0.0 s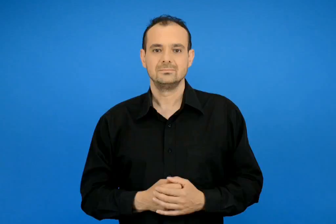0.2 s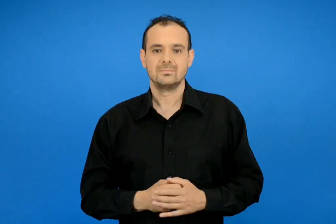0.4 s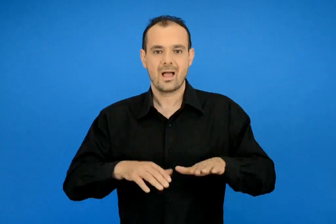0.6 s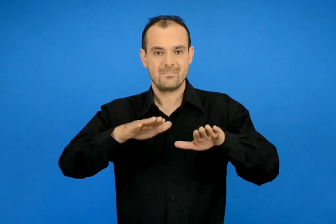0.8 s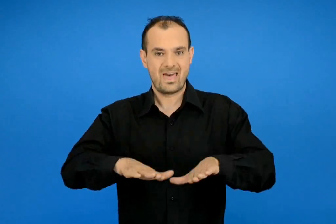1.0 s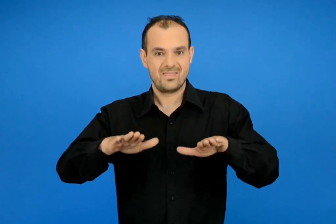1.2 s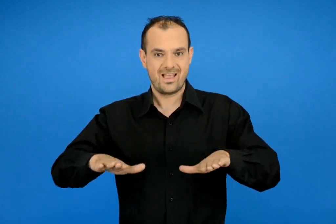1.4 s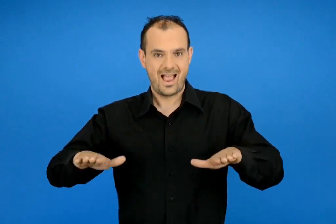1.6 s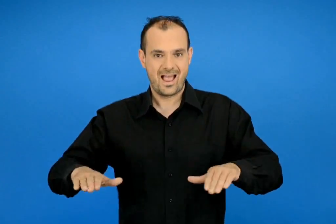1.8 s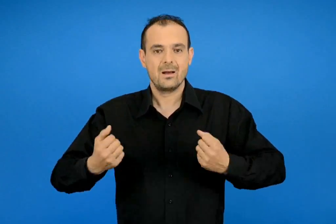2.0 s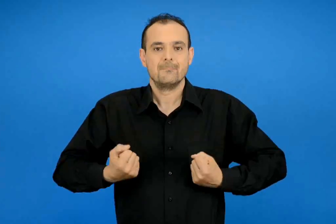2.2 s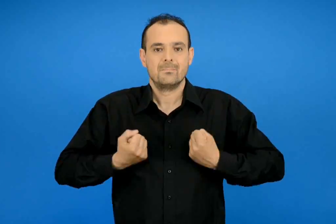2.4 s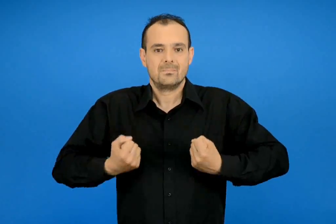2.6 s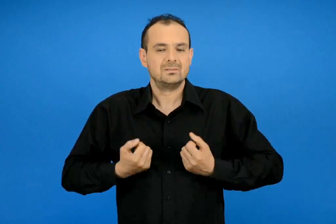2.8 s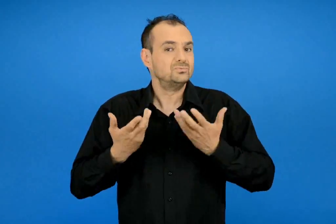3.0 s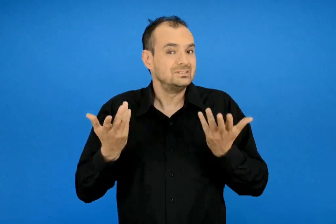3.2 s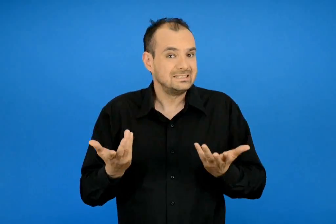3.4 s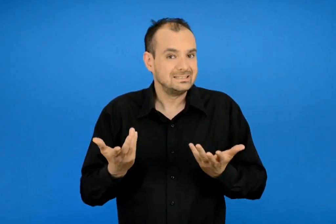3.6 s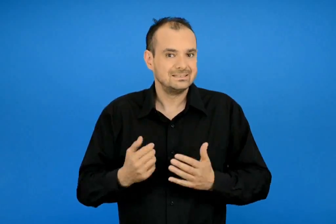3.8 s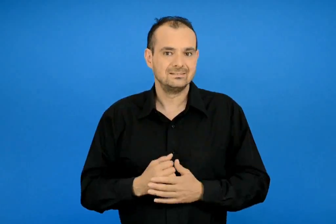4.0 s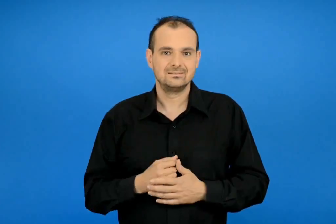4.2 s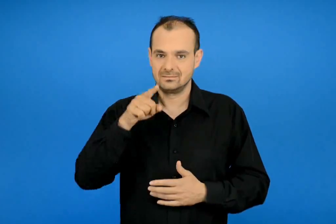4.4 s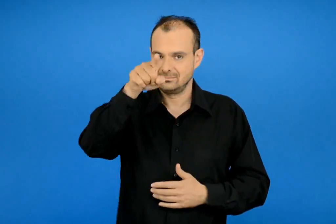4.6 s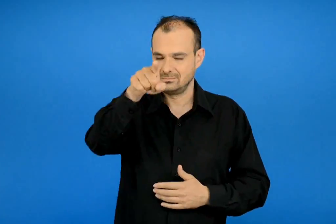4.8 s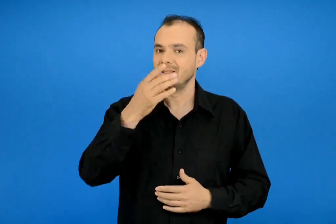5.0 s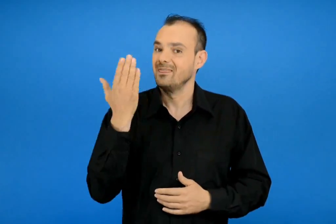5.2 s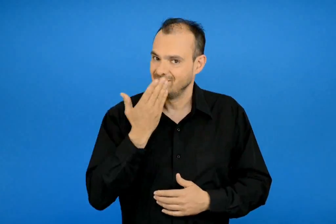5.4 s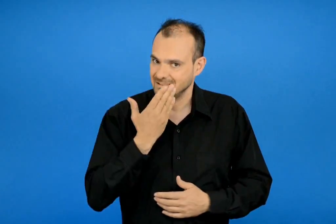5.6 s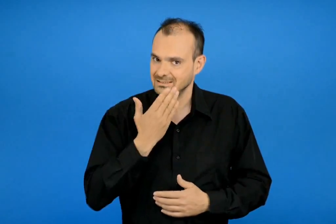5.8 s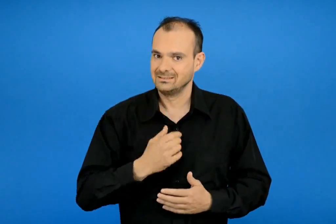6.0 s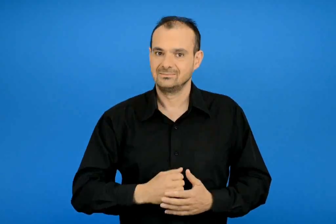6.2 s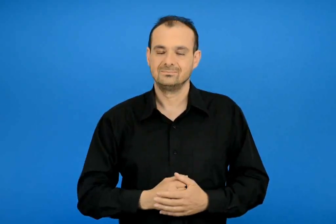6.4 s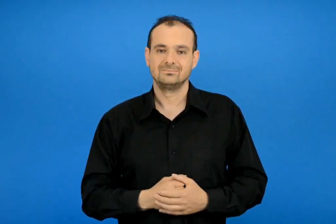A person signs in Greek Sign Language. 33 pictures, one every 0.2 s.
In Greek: τι παίζουν τα παιδιά ; διάβασε
